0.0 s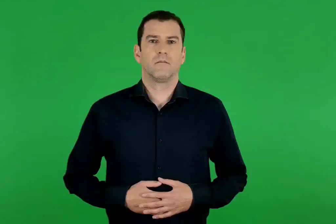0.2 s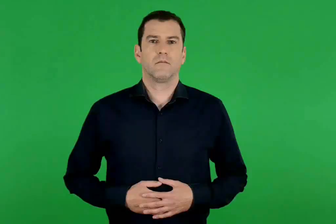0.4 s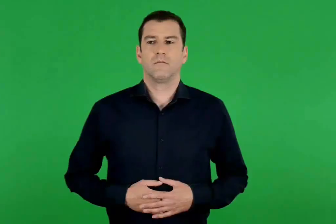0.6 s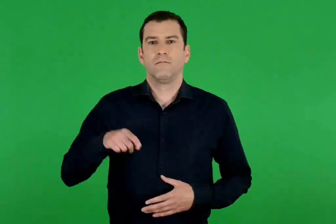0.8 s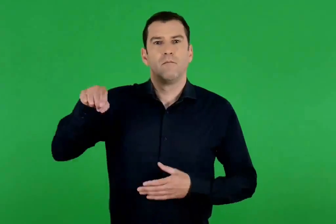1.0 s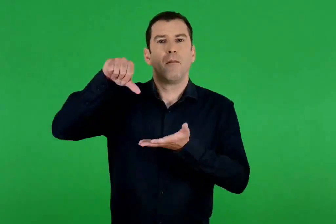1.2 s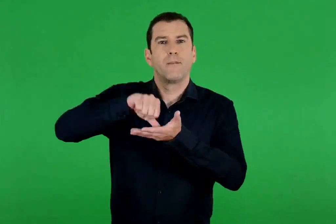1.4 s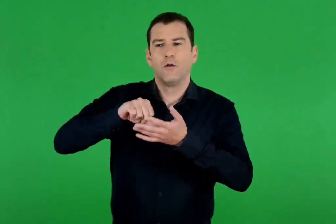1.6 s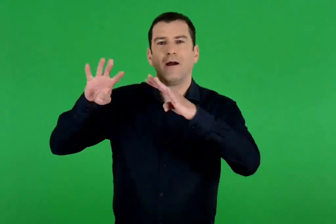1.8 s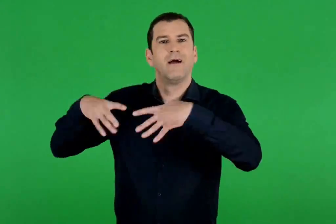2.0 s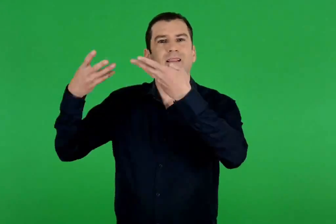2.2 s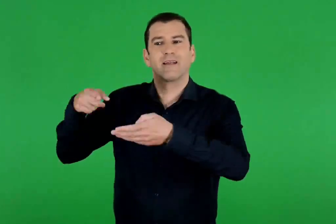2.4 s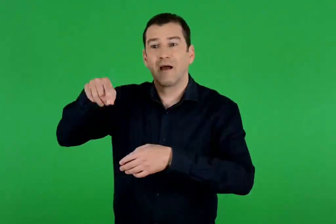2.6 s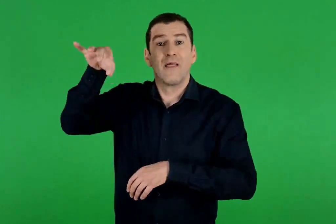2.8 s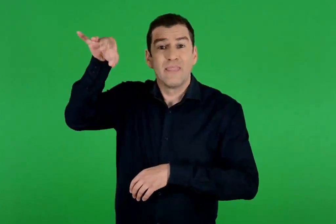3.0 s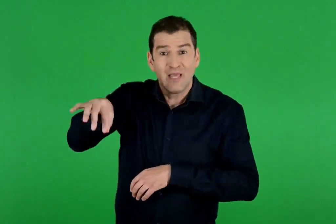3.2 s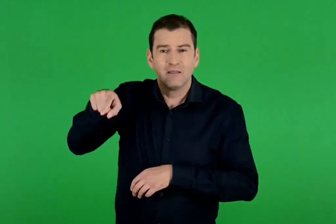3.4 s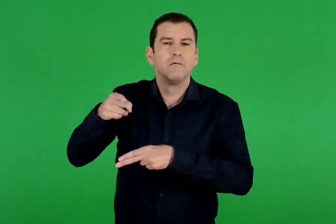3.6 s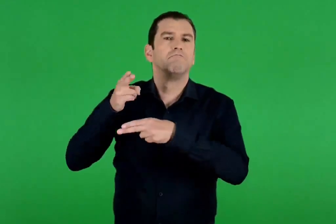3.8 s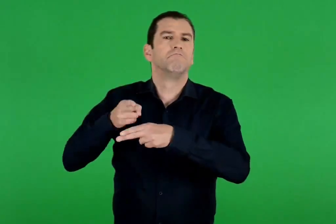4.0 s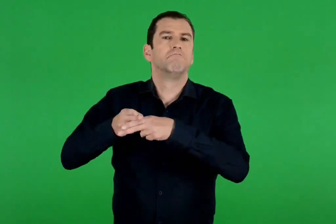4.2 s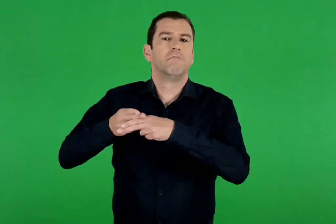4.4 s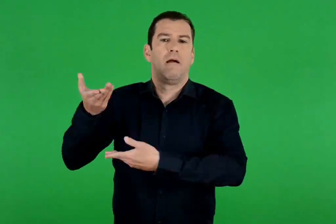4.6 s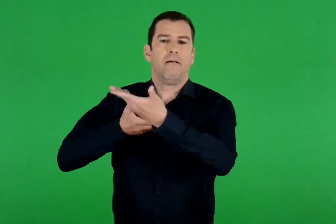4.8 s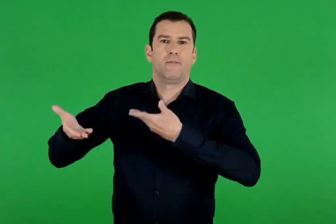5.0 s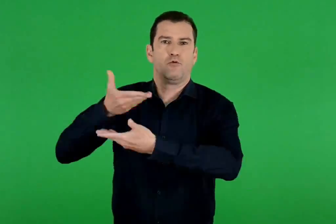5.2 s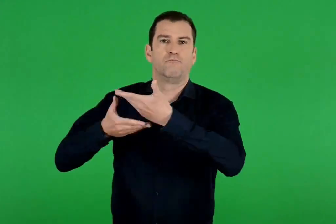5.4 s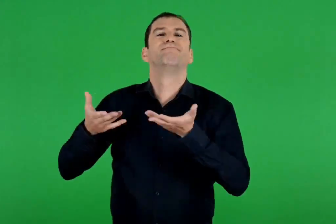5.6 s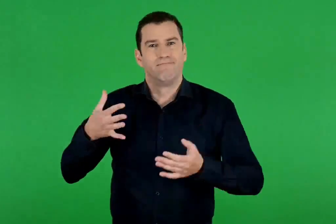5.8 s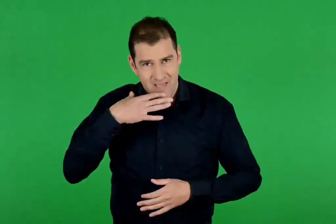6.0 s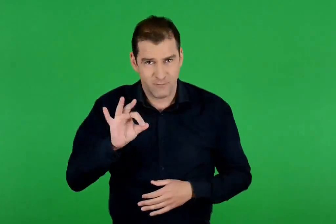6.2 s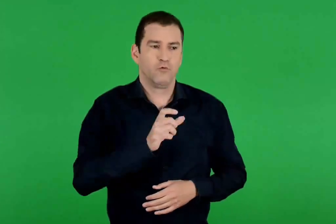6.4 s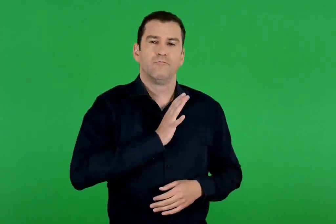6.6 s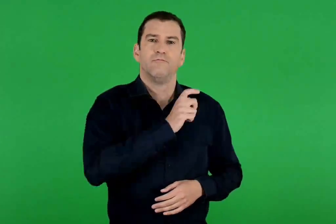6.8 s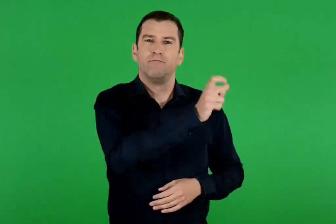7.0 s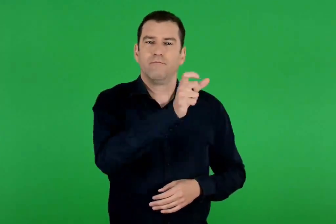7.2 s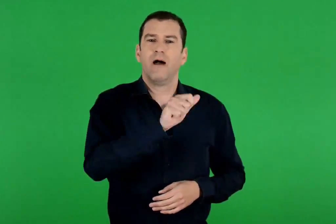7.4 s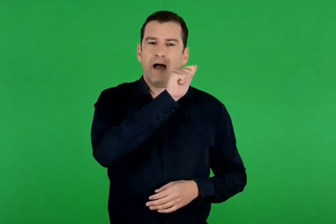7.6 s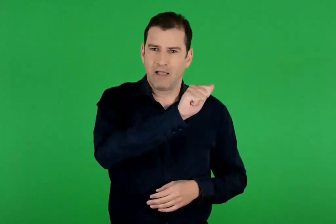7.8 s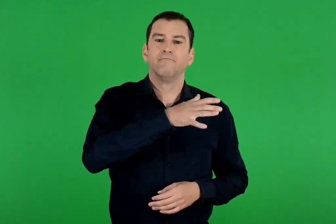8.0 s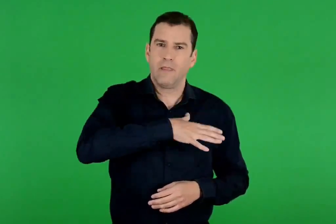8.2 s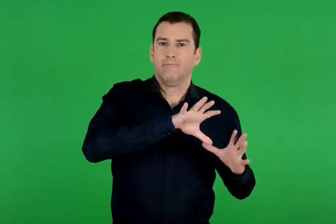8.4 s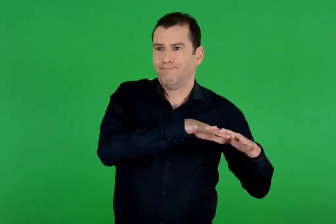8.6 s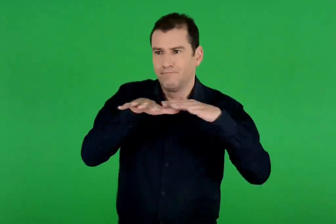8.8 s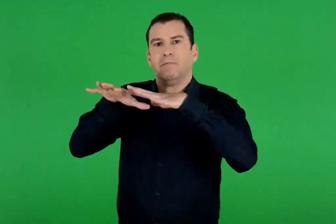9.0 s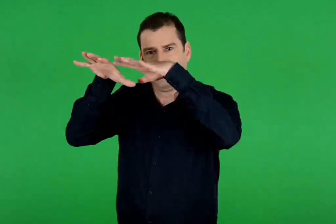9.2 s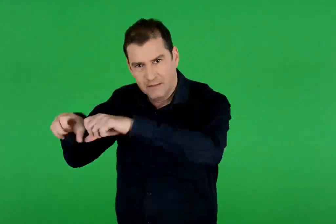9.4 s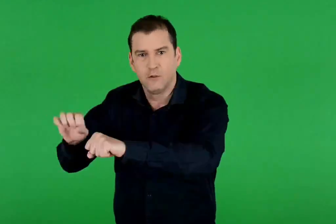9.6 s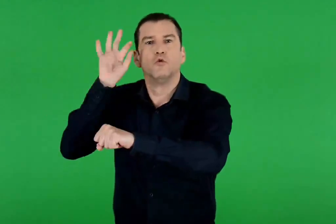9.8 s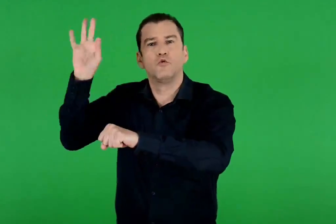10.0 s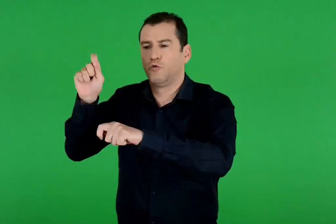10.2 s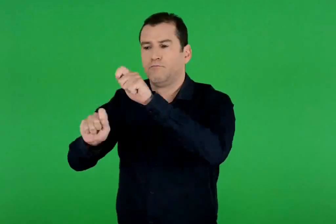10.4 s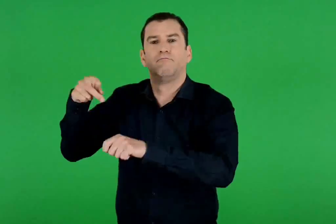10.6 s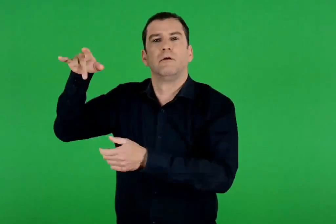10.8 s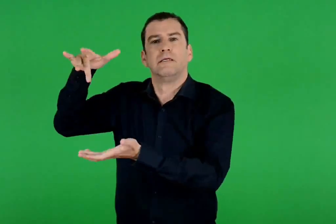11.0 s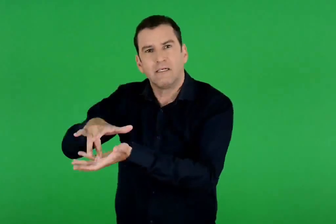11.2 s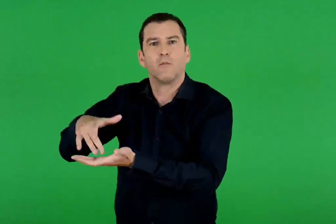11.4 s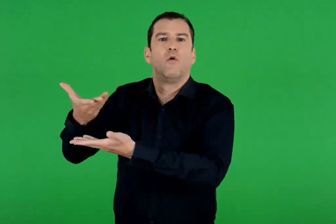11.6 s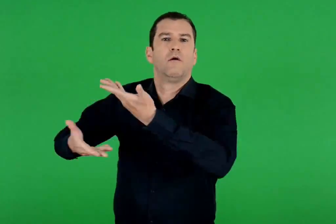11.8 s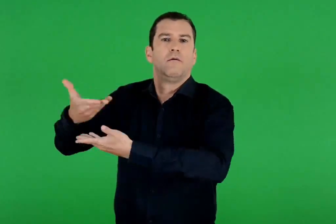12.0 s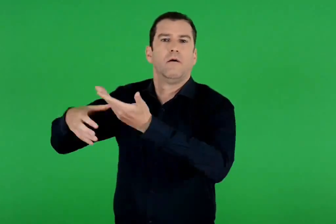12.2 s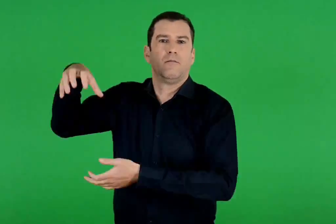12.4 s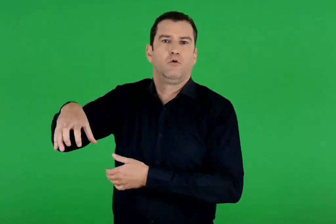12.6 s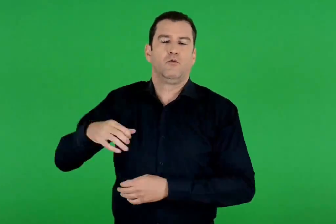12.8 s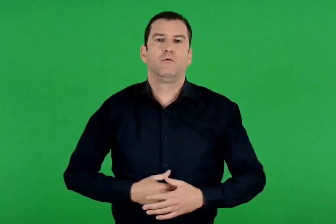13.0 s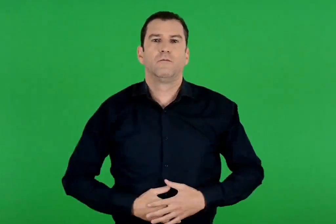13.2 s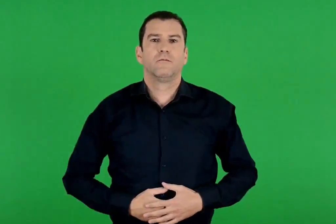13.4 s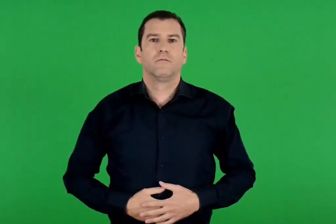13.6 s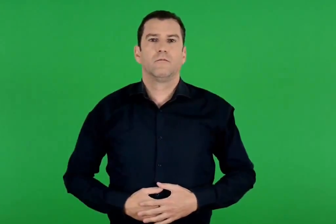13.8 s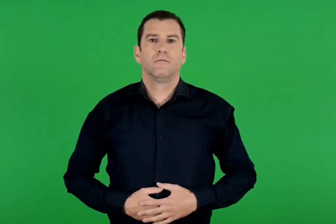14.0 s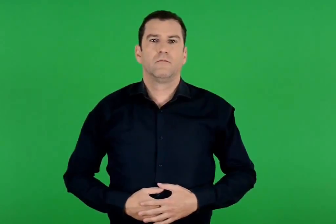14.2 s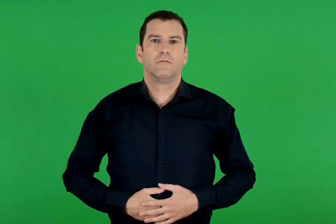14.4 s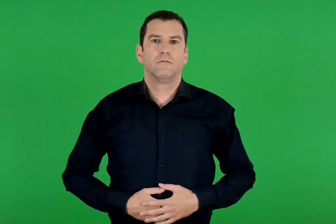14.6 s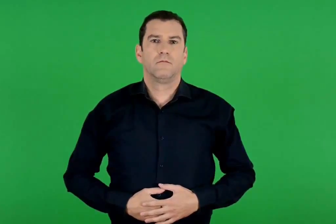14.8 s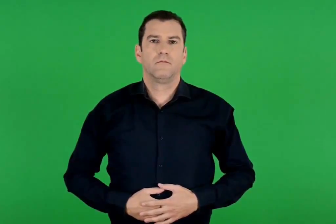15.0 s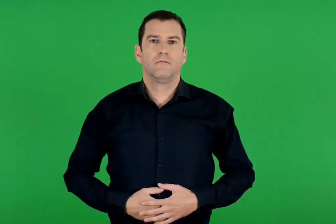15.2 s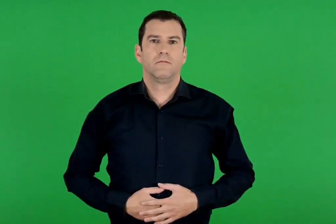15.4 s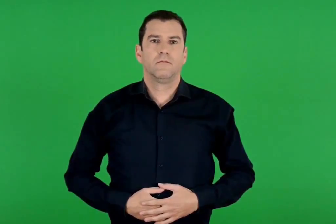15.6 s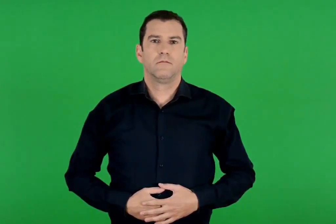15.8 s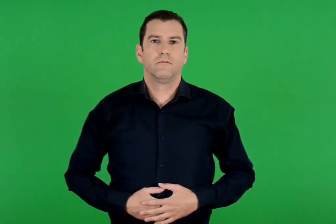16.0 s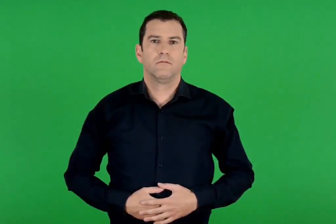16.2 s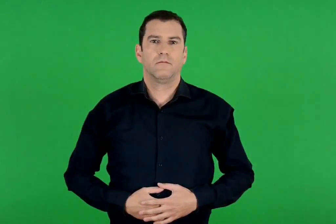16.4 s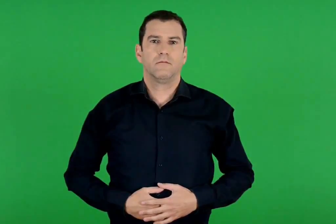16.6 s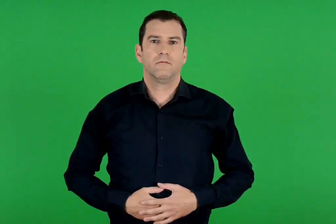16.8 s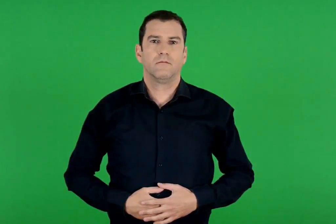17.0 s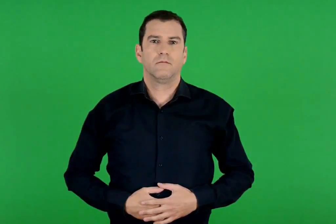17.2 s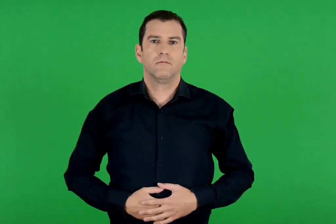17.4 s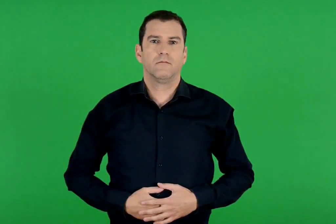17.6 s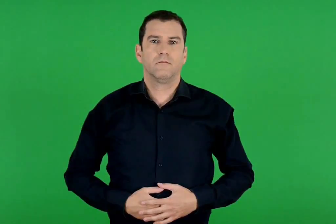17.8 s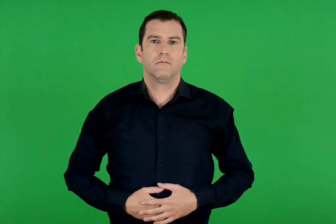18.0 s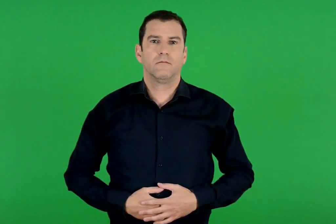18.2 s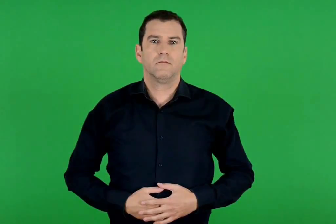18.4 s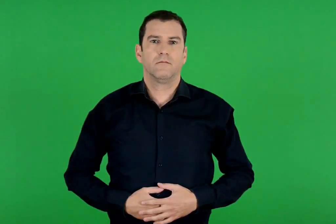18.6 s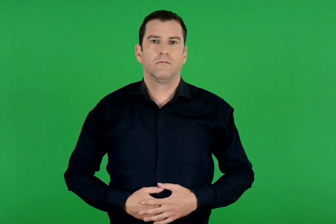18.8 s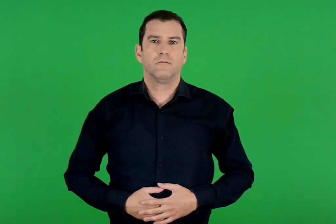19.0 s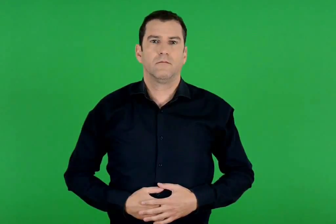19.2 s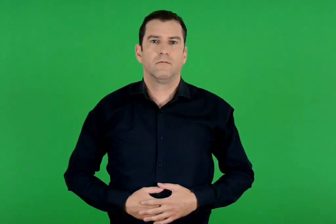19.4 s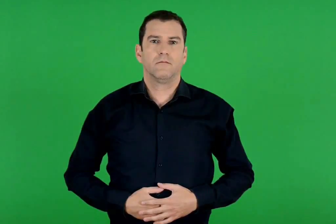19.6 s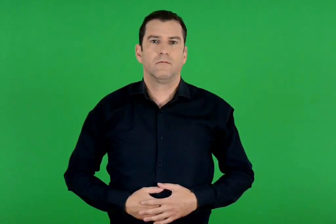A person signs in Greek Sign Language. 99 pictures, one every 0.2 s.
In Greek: η θέση που βρισκόταν η τροία ήταν πολύ σημαντική για το εμπόριο. για αυτό οι αχαιοί ήθελαν να την κατακτήσουν και να δημιουργήσουν εκεί δικό τους εμπορικό σταθμό
